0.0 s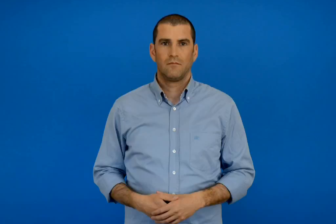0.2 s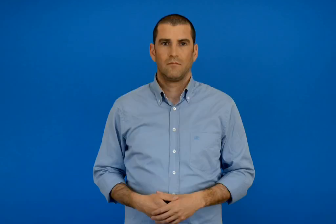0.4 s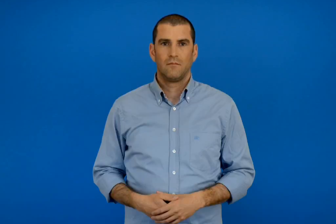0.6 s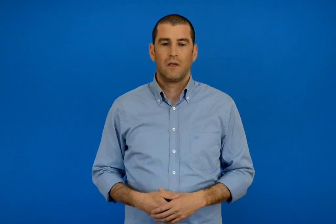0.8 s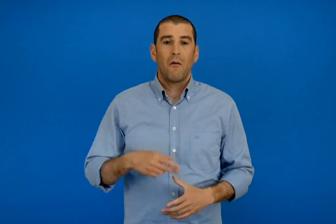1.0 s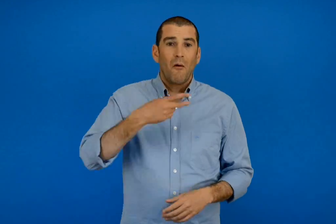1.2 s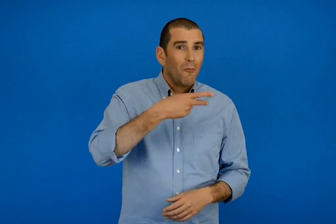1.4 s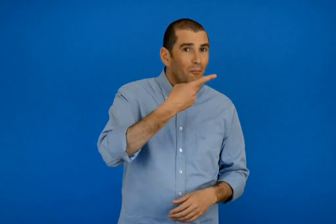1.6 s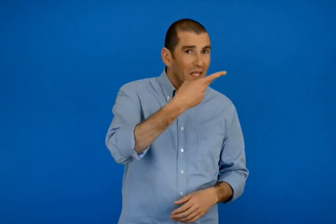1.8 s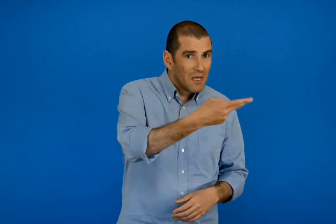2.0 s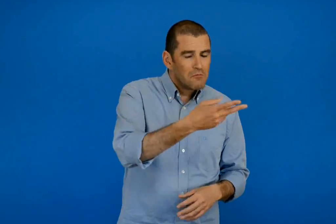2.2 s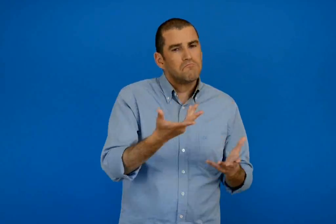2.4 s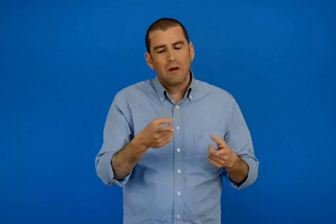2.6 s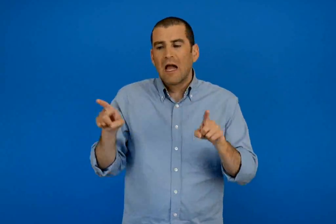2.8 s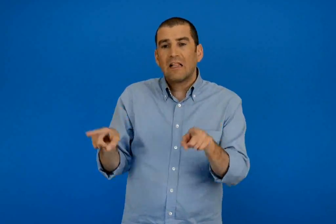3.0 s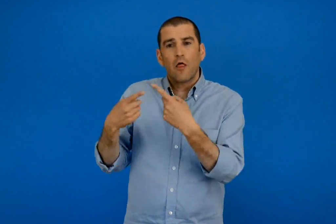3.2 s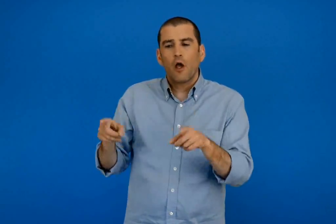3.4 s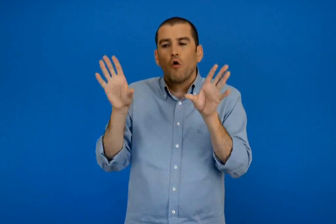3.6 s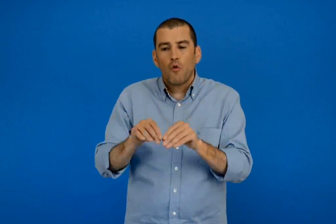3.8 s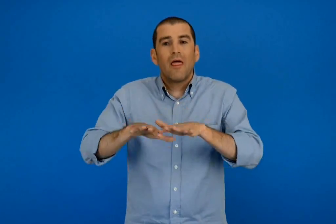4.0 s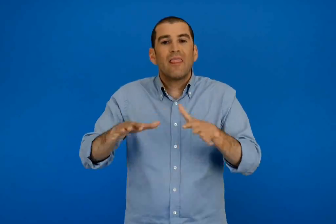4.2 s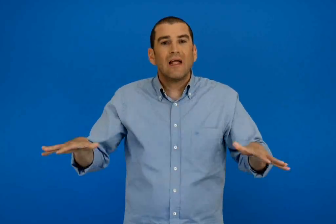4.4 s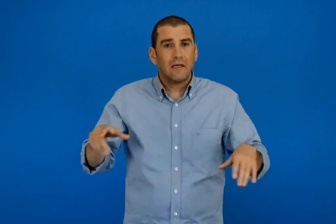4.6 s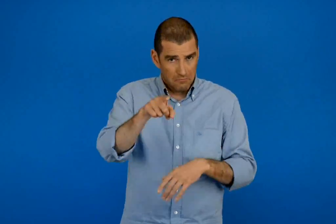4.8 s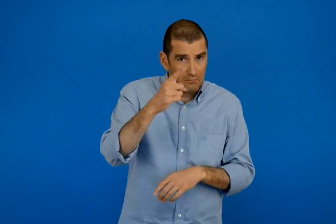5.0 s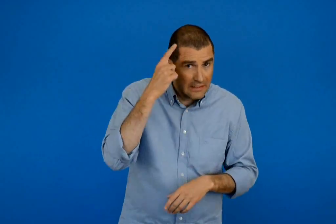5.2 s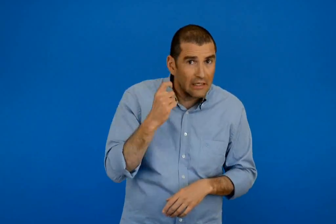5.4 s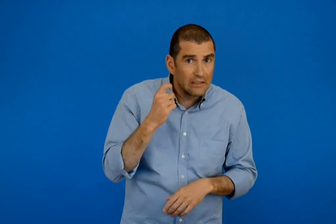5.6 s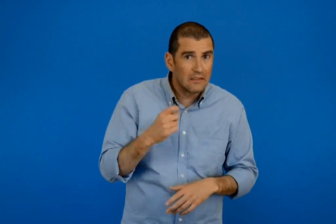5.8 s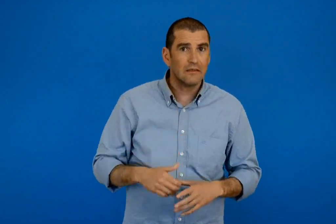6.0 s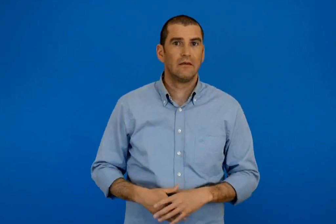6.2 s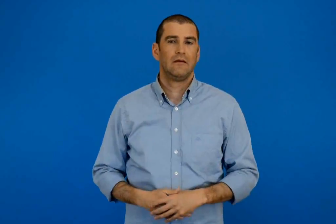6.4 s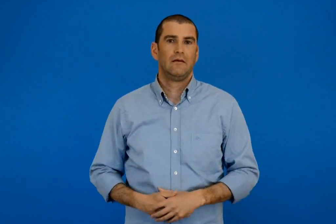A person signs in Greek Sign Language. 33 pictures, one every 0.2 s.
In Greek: γνωρίζεις αλλά ποιήματα η τραγούδια για τη θάλασσα ;
